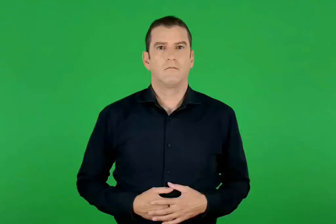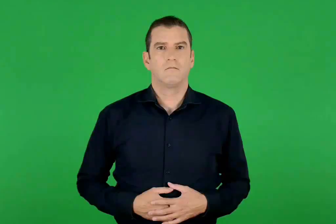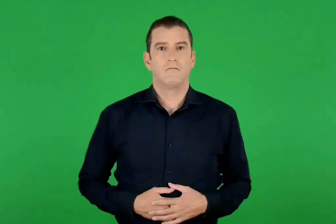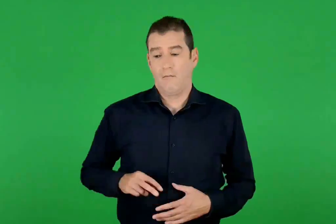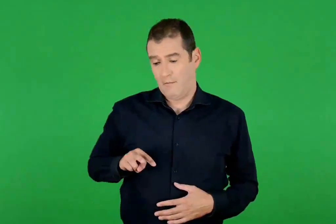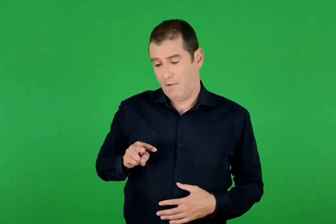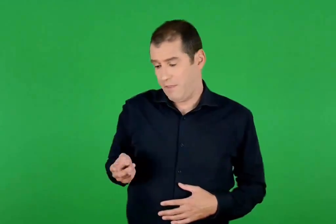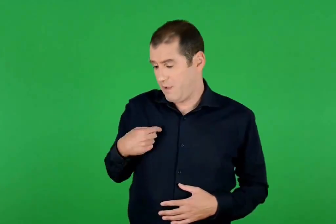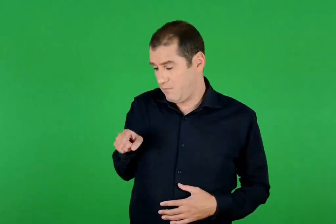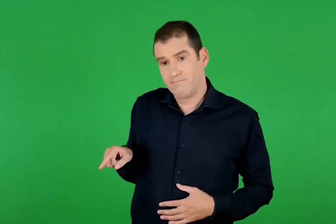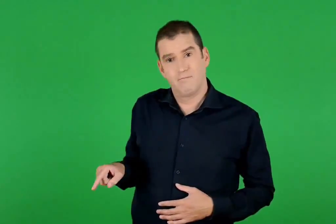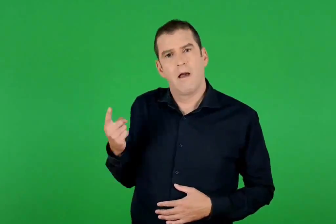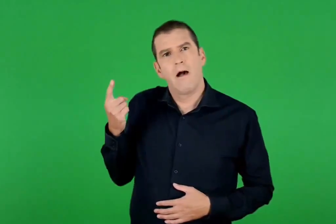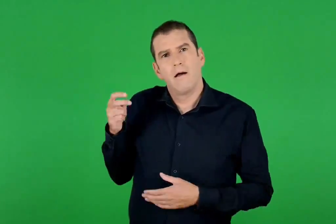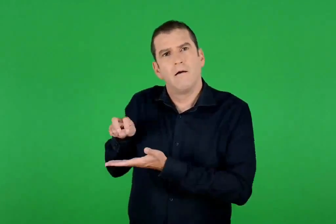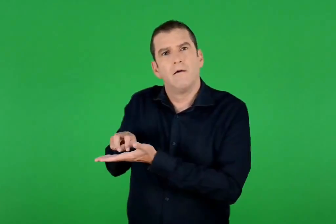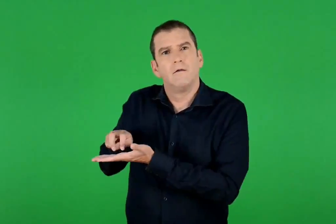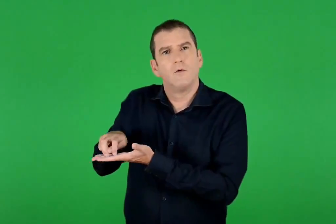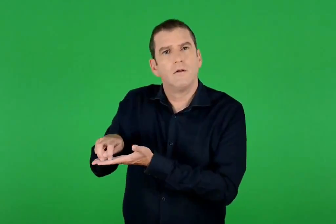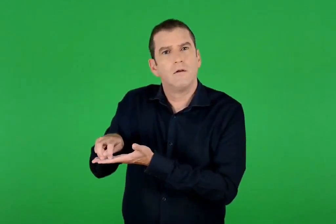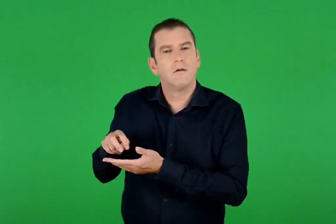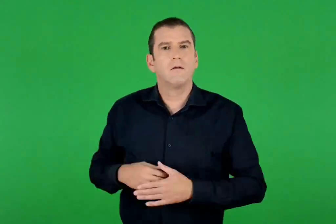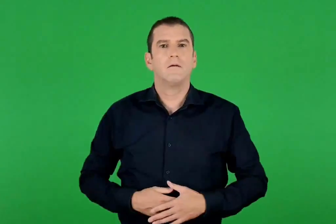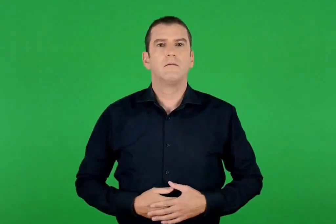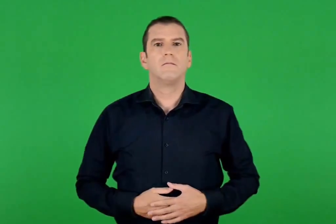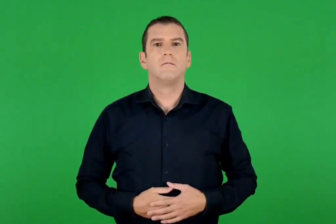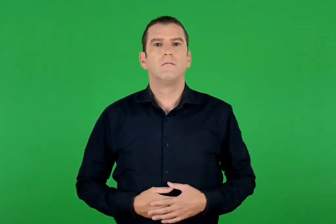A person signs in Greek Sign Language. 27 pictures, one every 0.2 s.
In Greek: δίπλα μου έχω ένα σπουργίτι
